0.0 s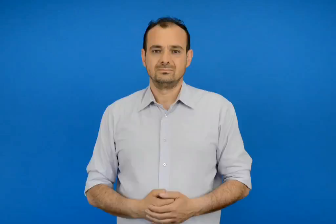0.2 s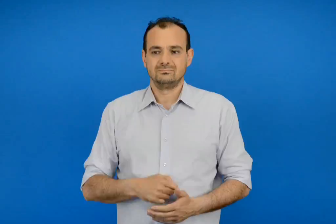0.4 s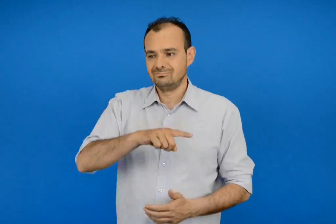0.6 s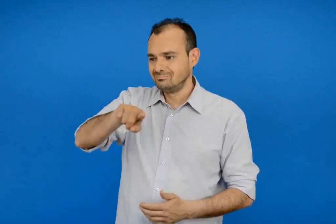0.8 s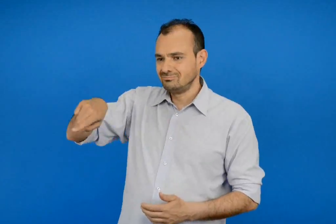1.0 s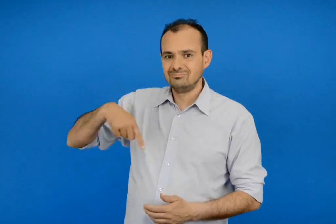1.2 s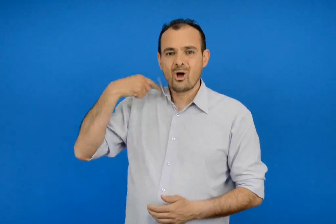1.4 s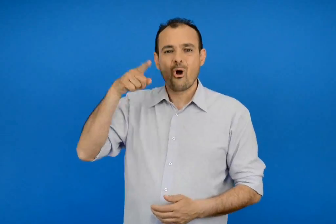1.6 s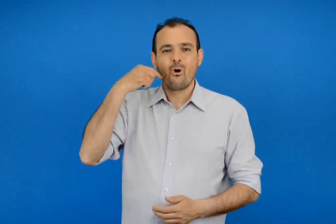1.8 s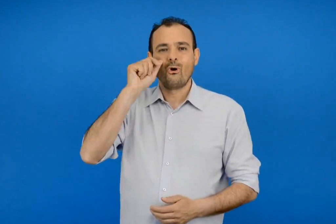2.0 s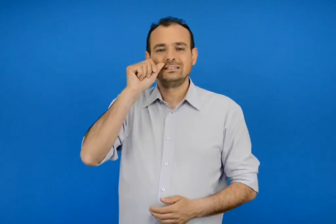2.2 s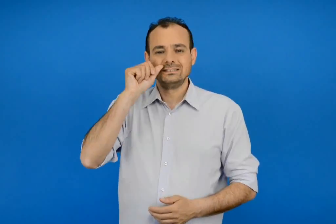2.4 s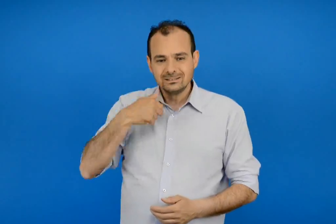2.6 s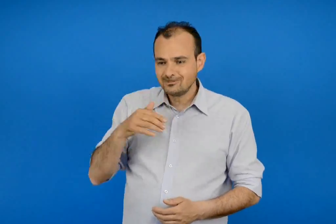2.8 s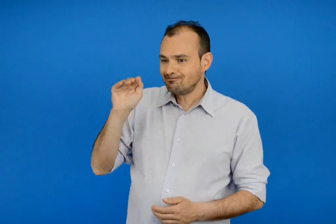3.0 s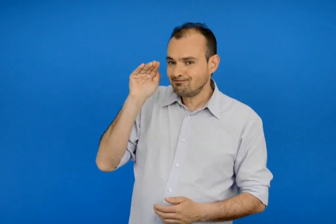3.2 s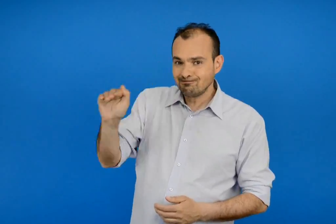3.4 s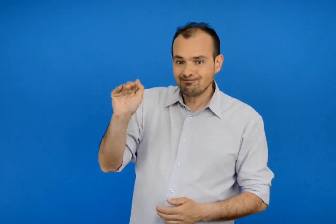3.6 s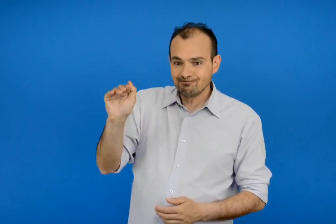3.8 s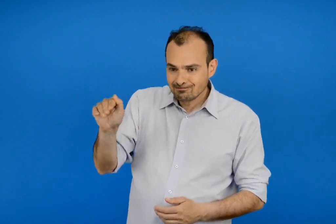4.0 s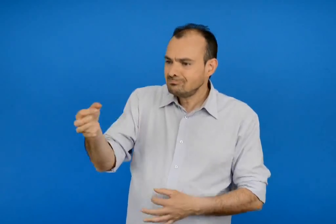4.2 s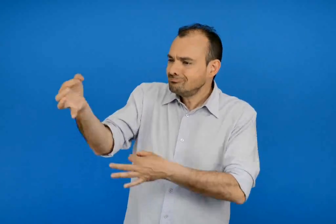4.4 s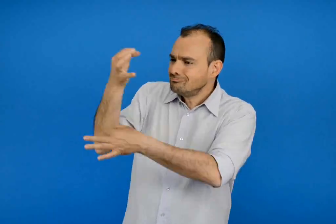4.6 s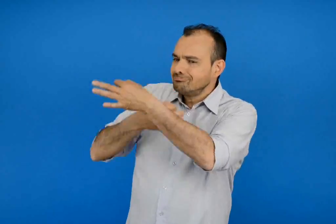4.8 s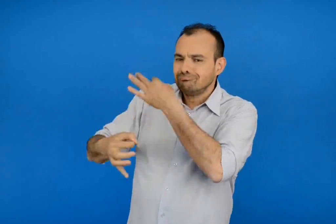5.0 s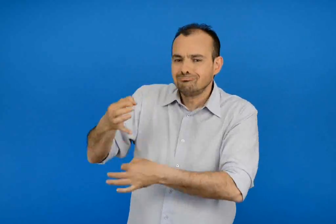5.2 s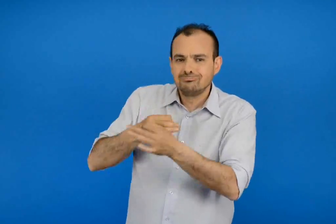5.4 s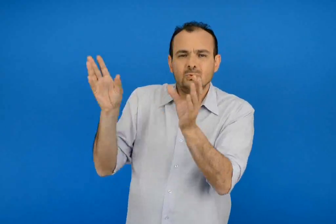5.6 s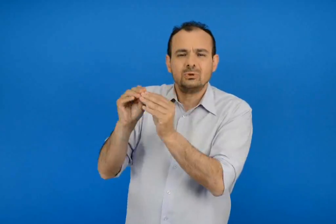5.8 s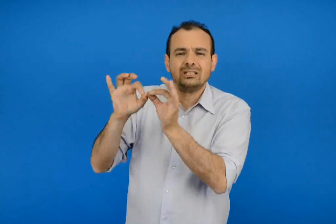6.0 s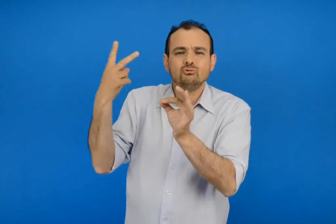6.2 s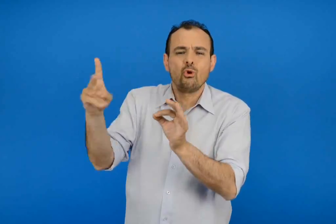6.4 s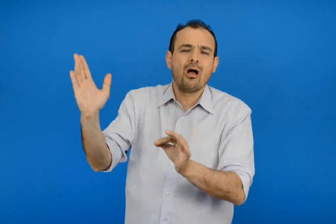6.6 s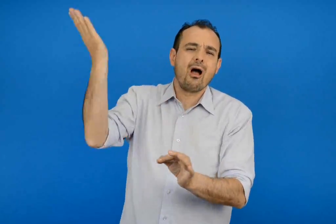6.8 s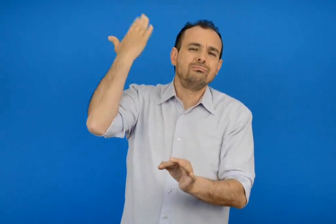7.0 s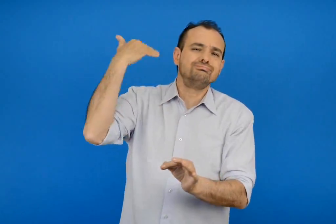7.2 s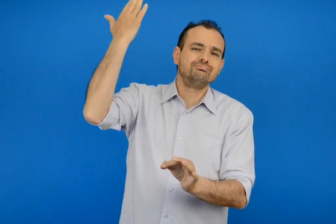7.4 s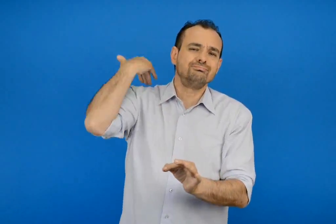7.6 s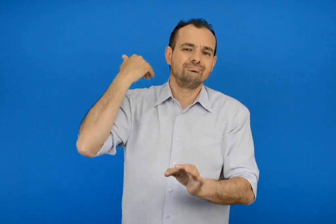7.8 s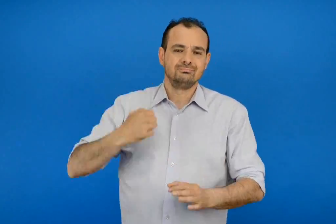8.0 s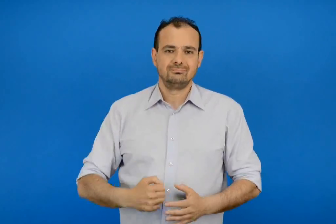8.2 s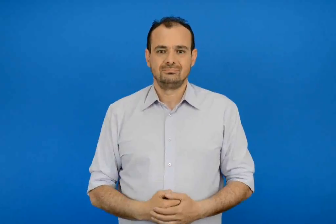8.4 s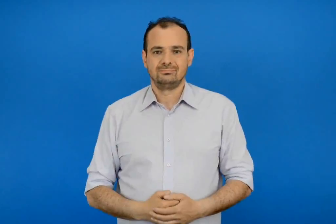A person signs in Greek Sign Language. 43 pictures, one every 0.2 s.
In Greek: ζητήσαμε από τους γονείς μας να μας πουν την ιστορία τους
